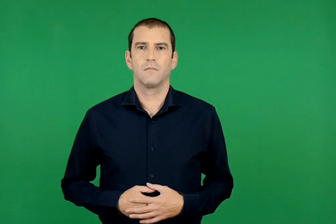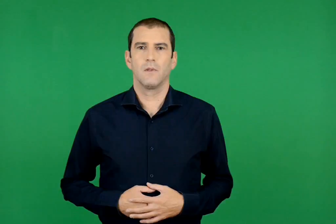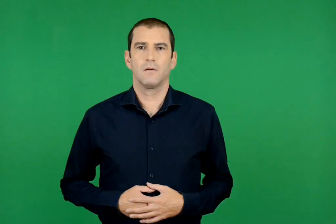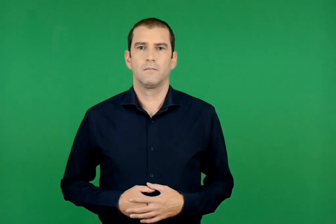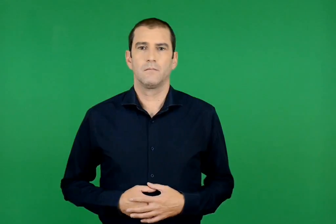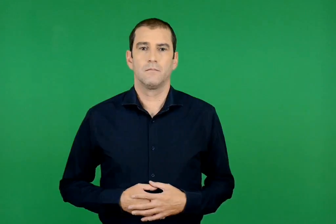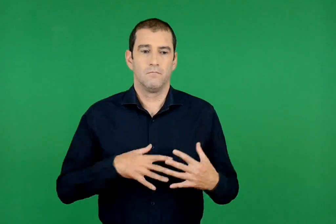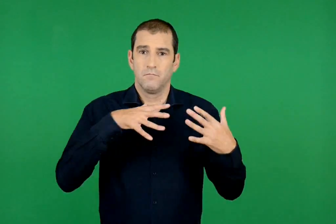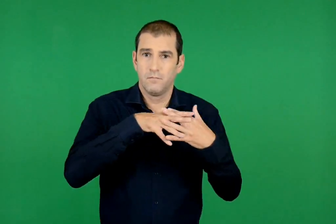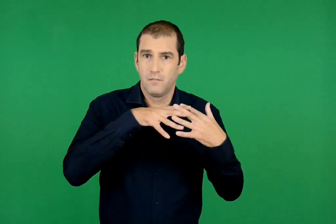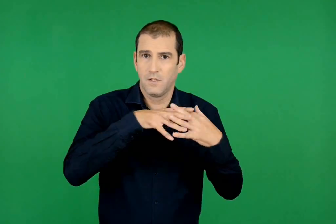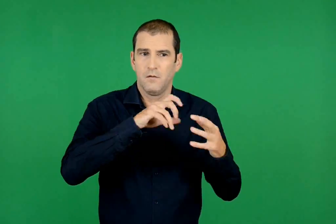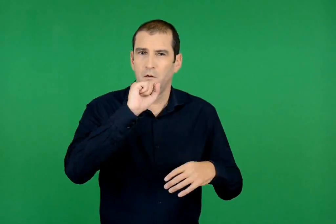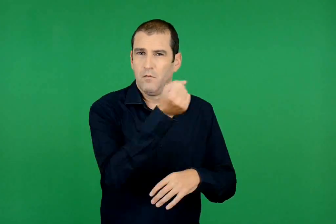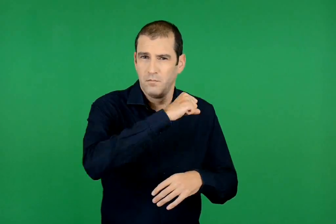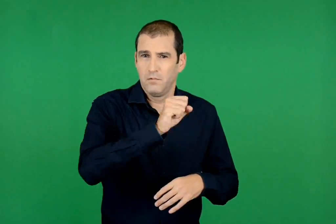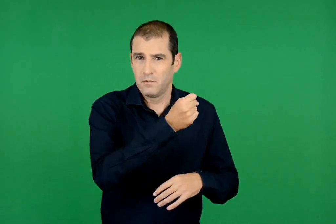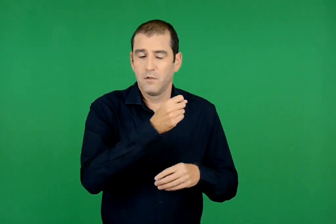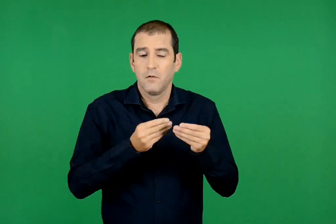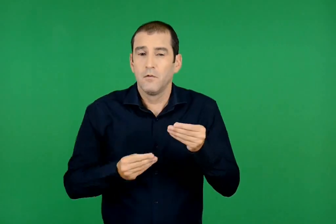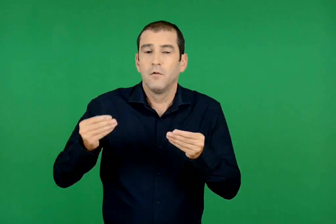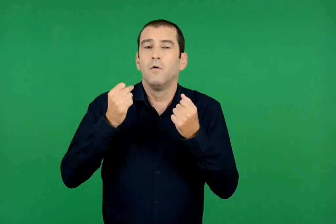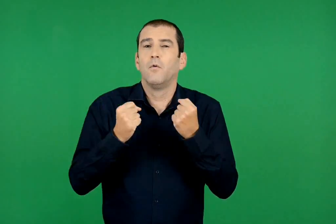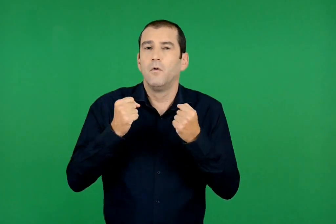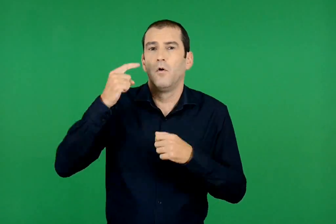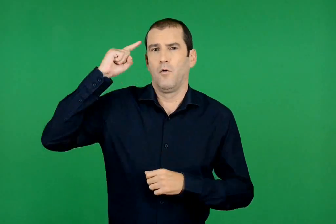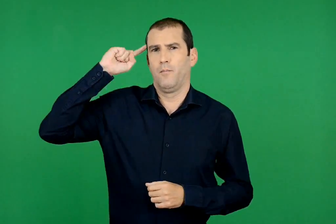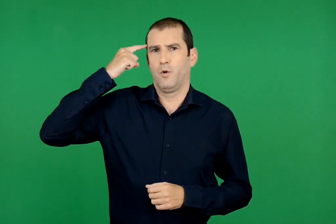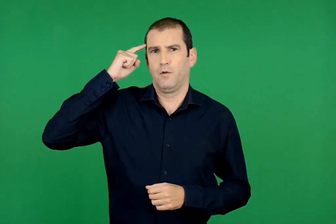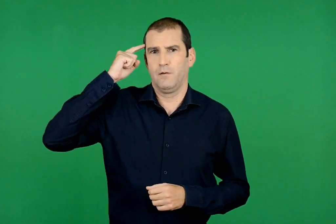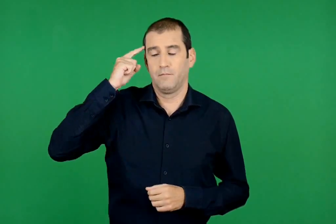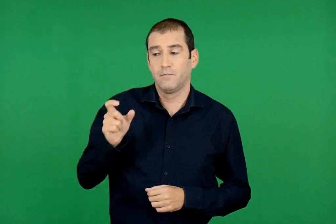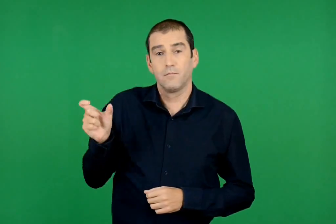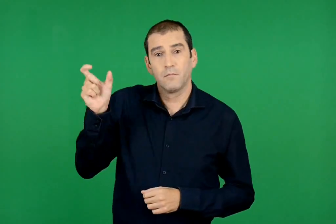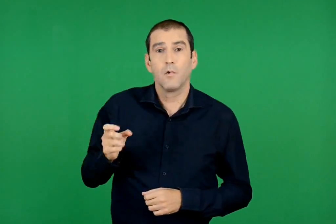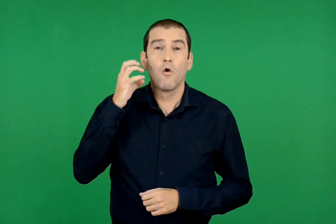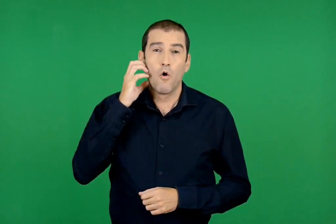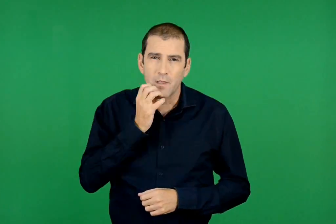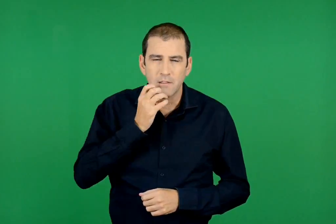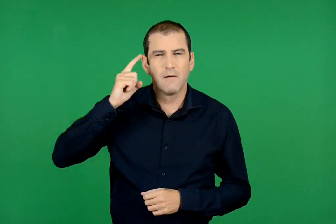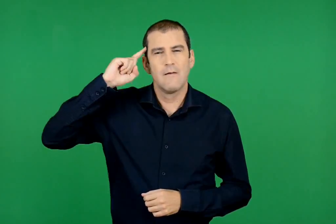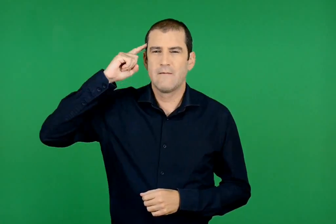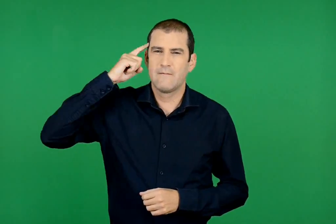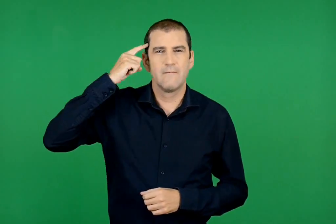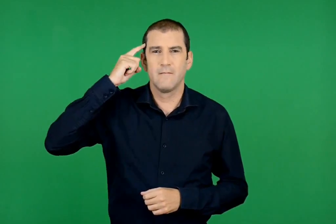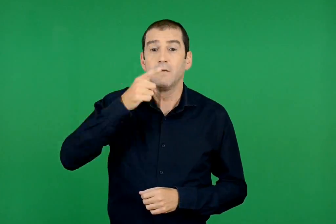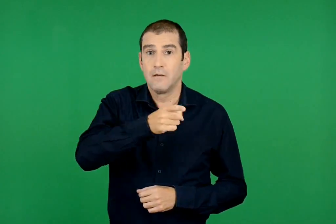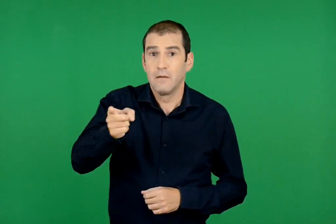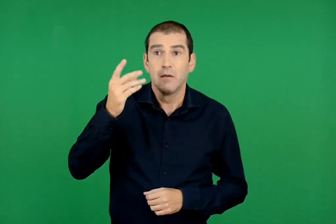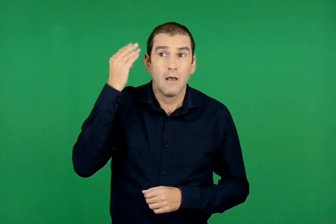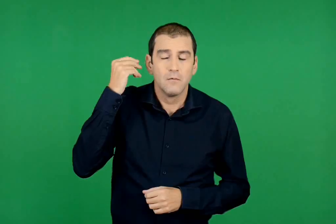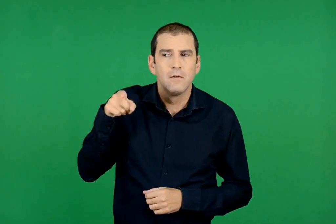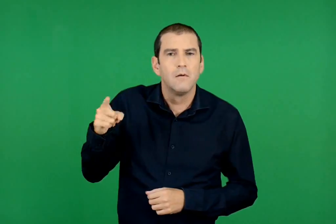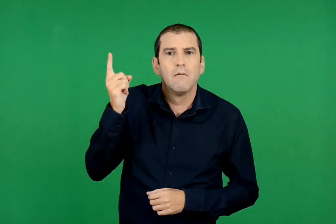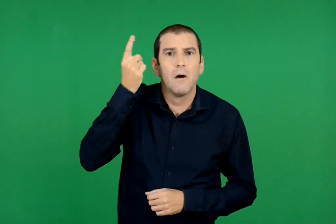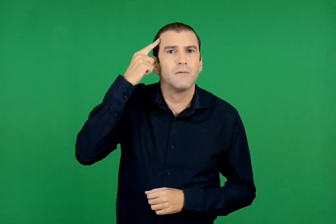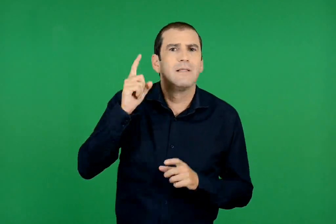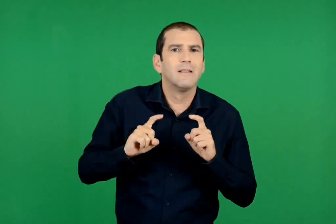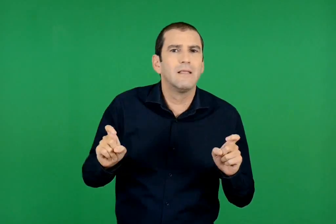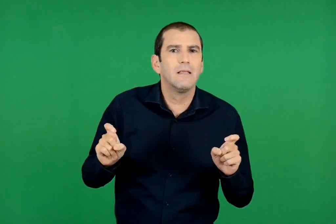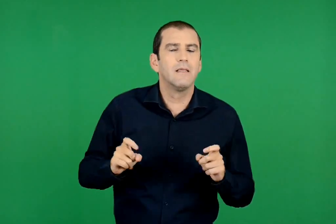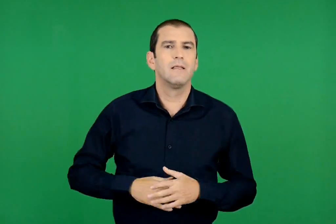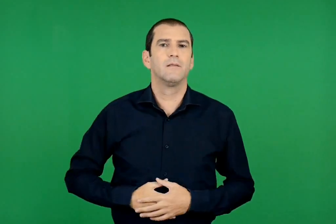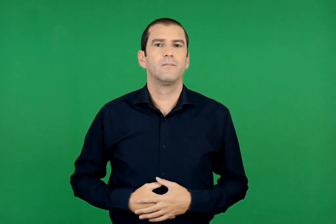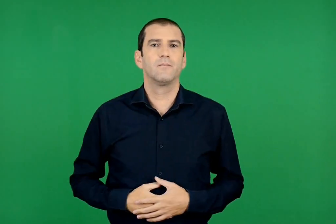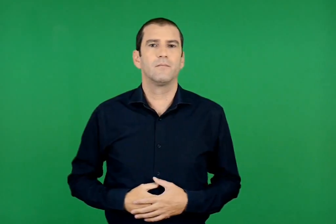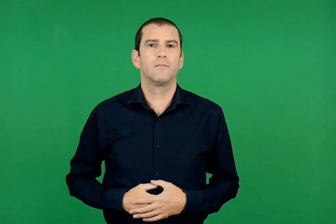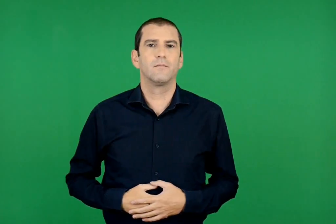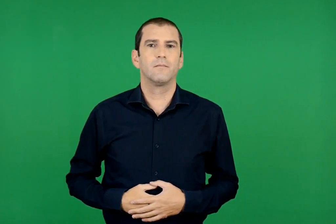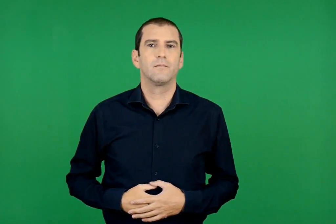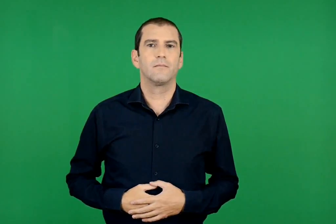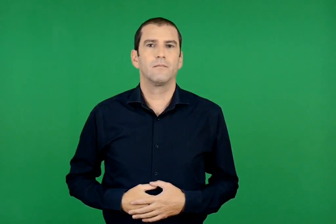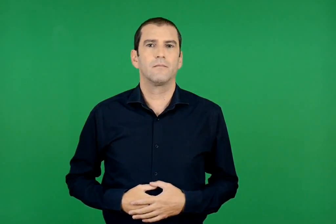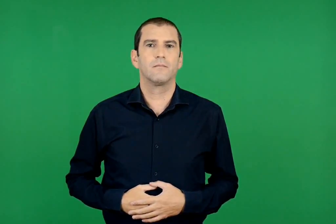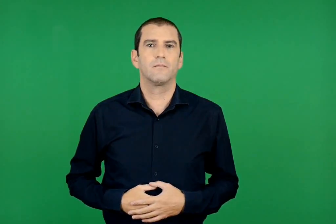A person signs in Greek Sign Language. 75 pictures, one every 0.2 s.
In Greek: δυνατότερη όμως από τα όπλα είναι η πονηριά. κι ακούστε τι σοφίσθηκε ο παμπόνηρος οδυσσέας
